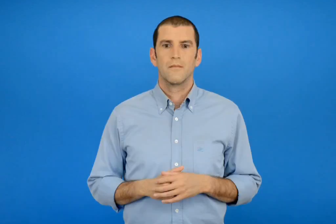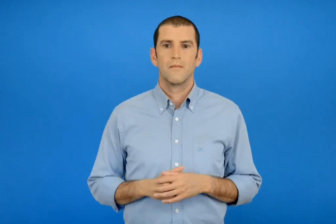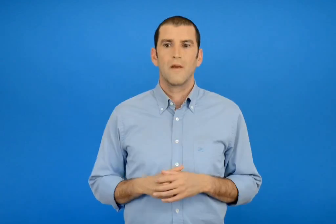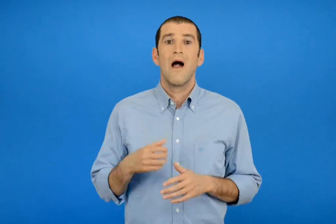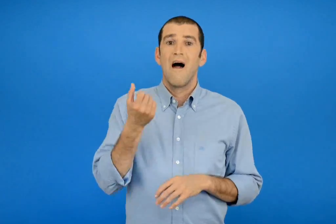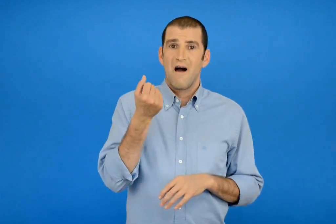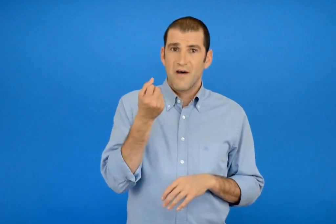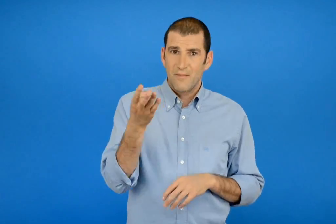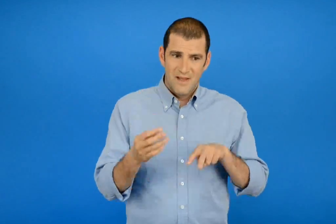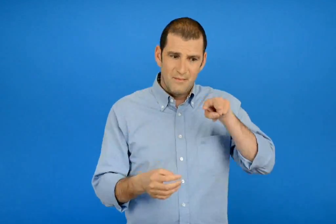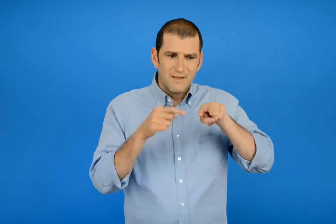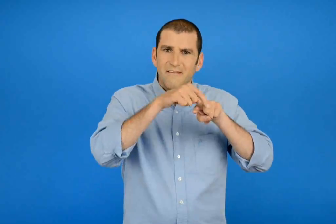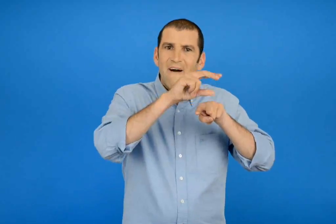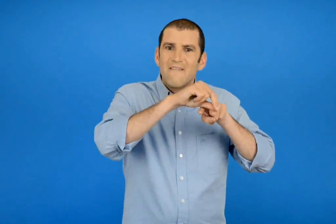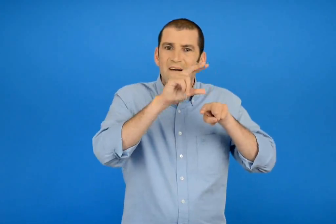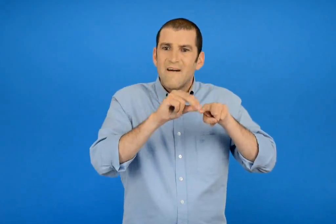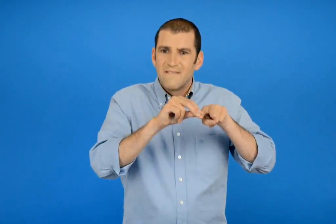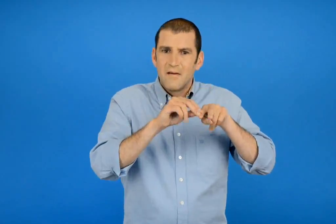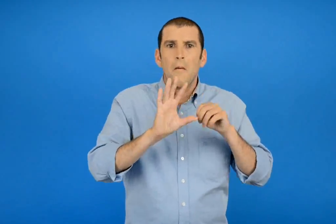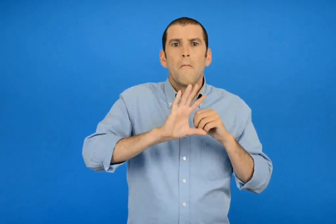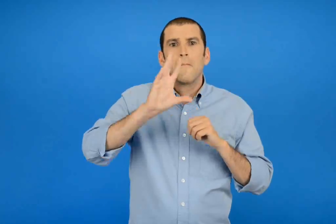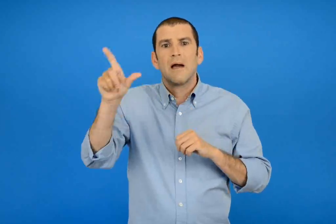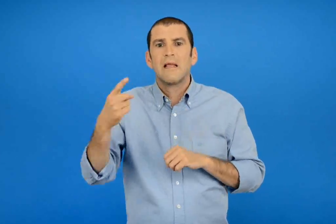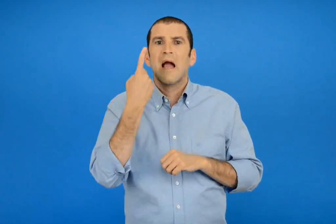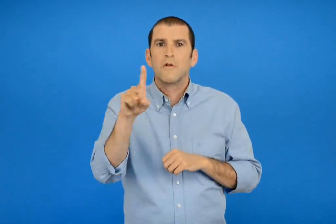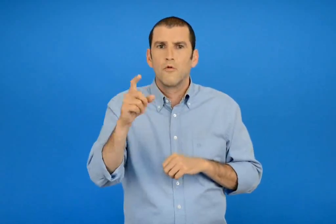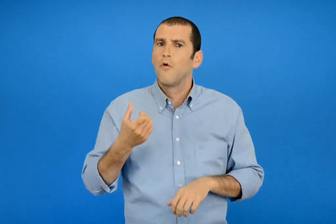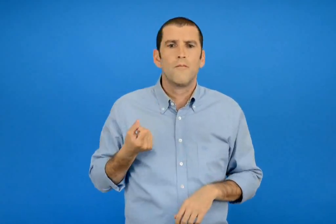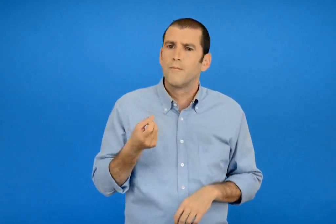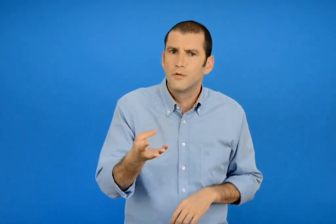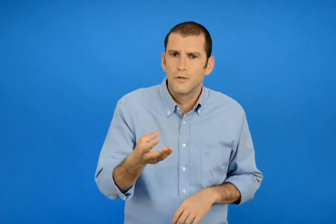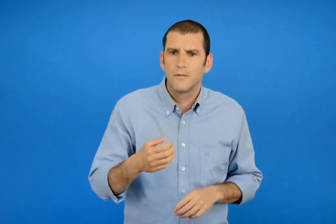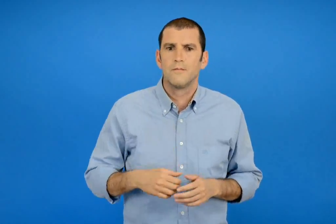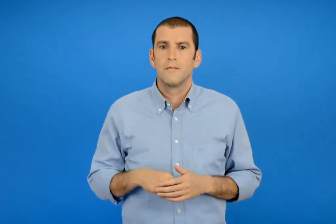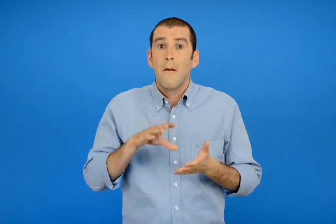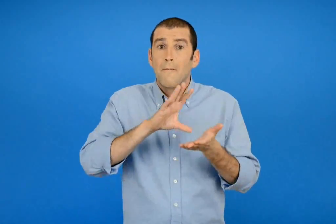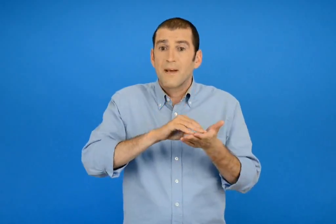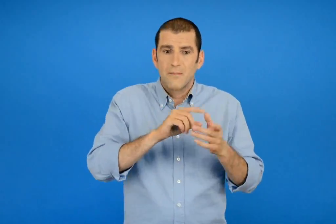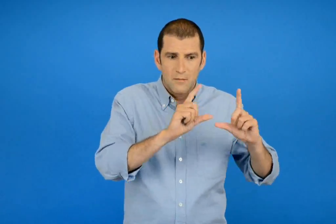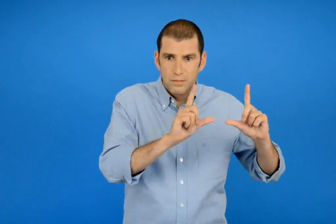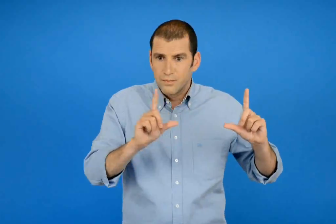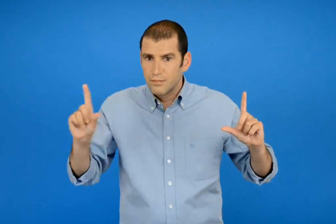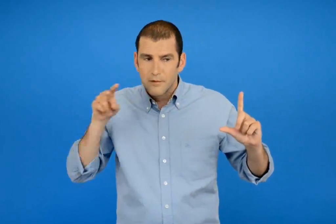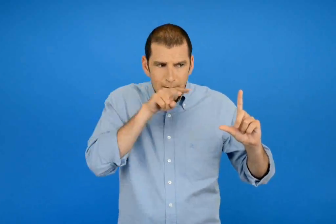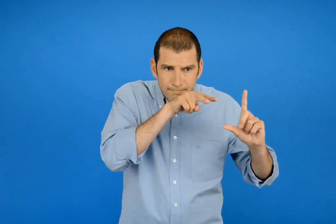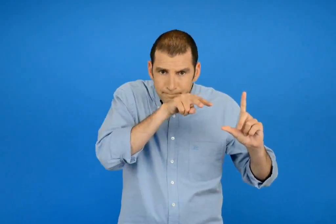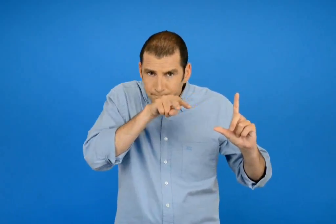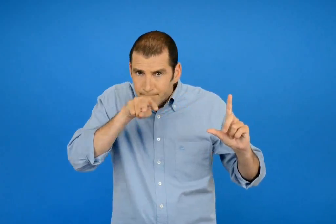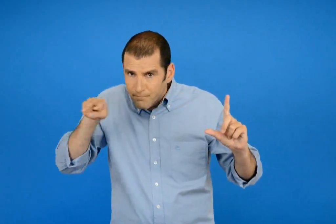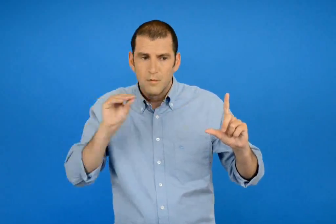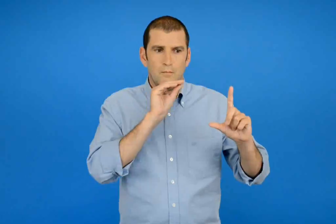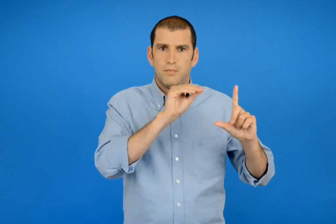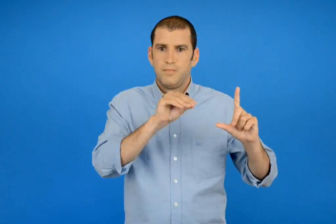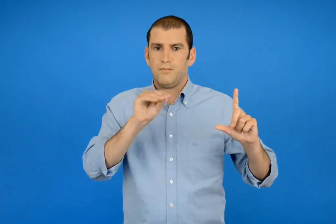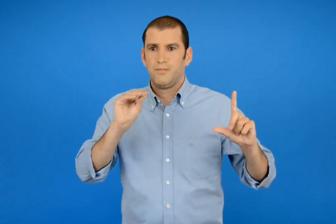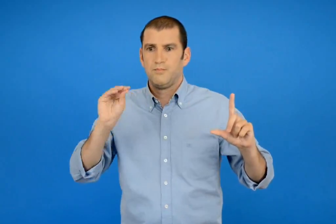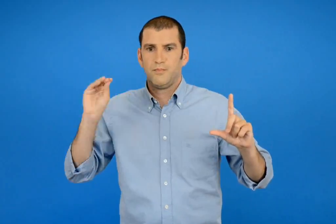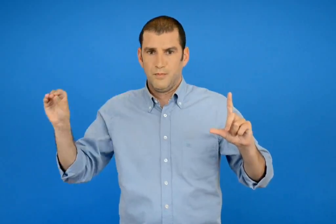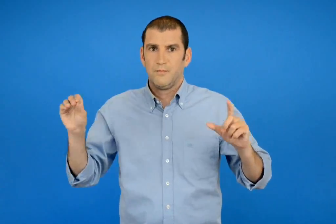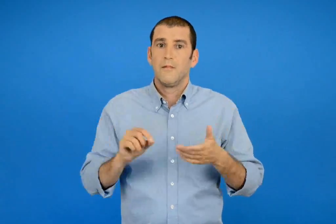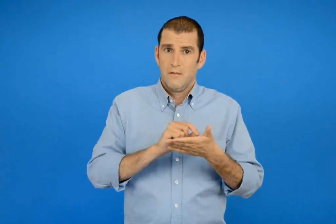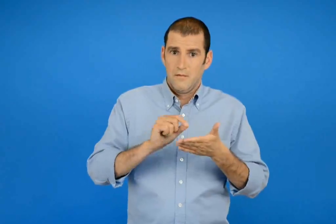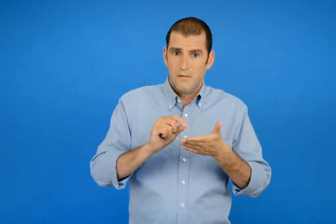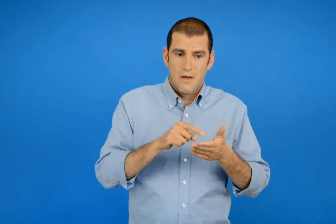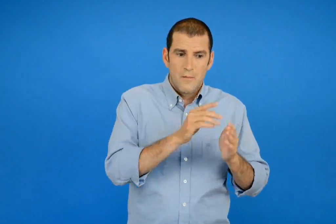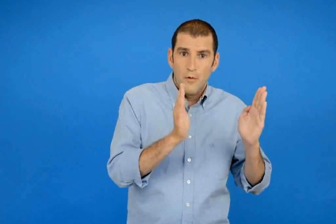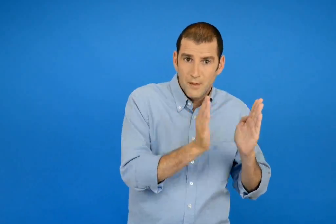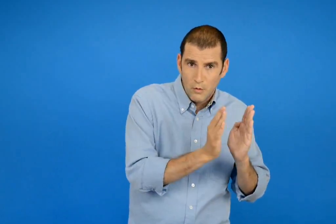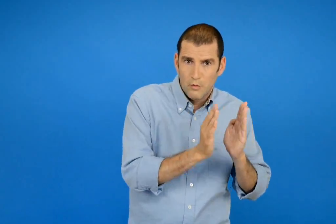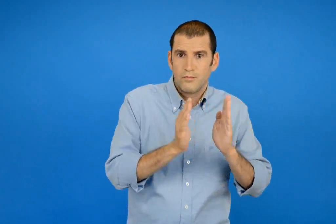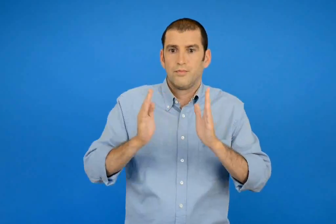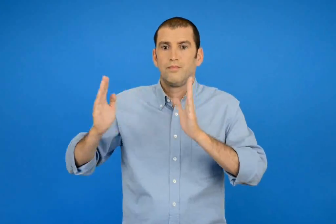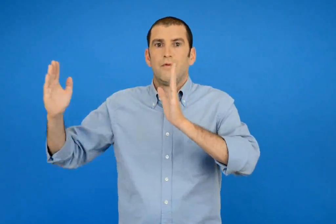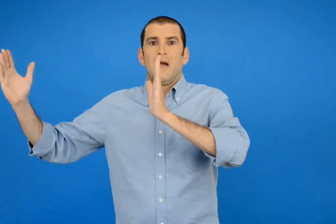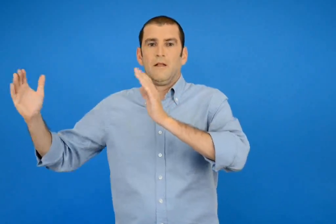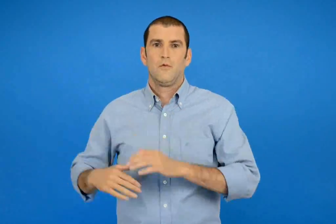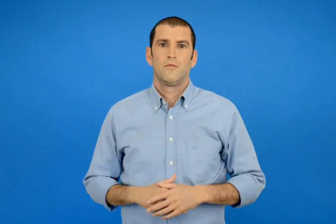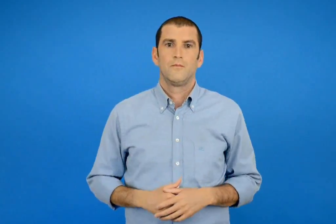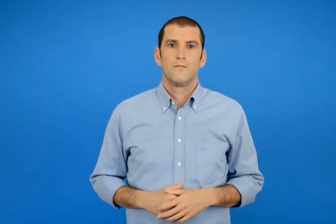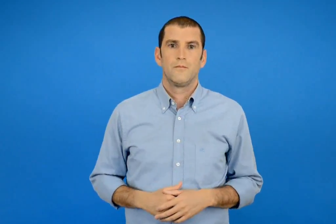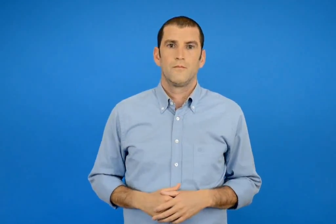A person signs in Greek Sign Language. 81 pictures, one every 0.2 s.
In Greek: πόσοι τέτοιοι αριθμοί υπάρχουν μέχρι το 100 ; παρατηρώ το παράδειγμα και συμπληρώνω τους γραφώ με τη σειρά από τον μικρότερο στον μεγαλύτερο
